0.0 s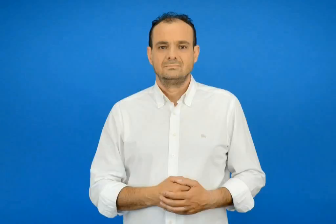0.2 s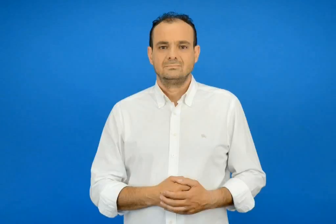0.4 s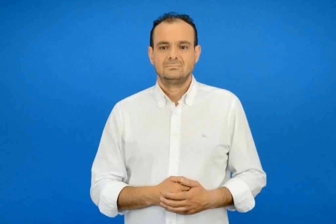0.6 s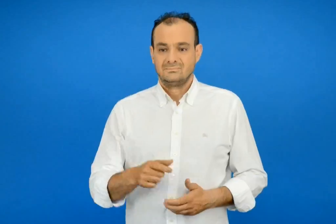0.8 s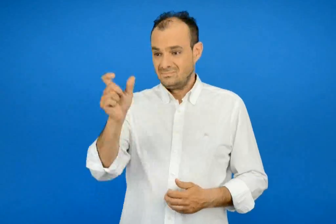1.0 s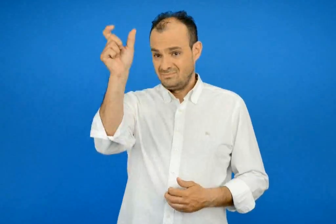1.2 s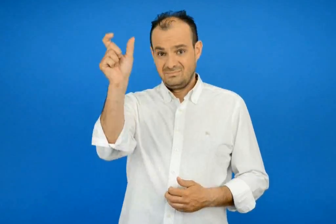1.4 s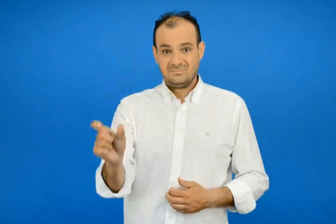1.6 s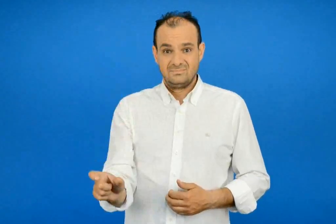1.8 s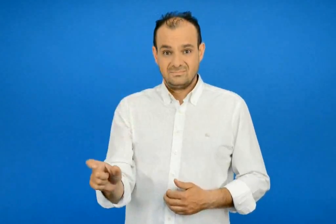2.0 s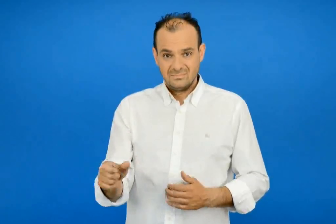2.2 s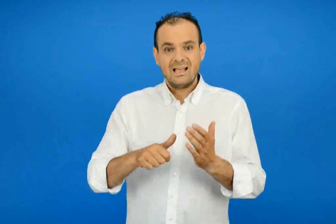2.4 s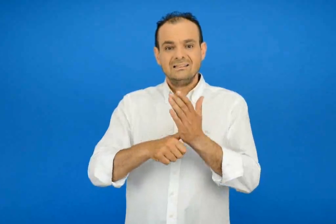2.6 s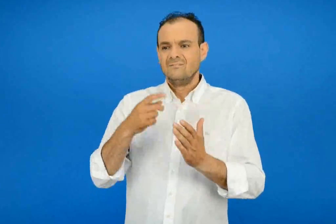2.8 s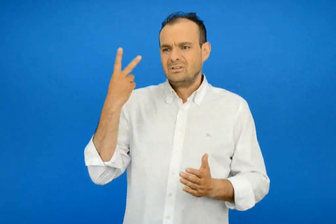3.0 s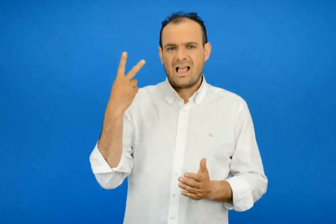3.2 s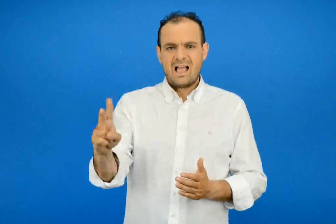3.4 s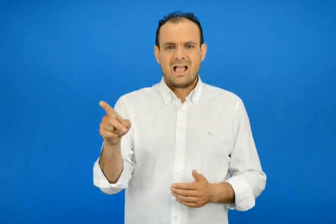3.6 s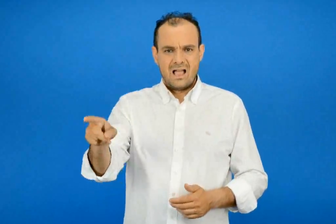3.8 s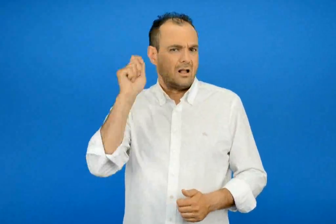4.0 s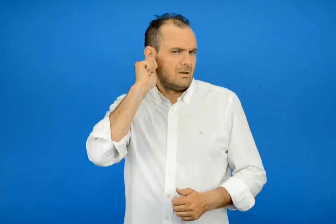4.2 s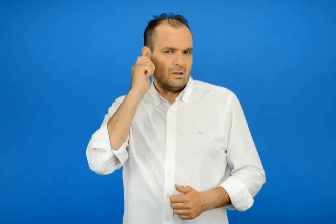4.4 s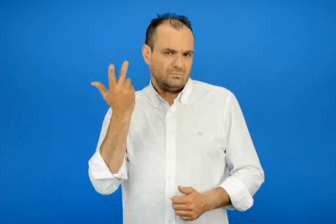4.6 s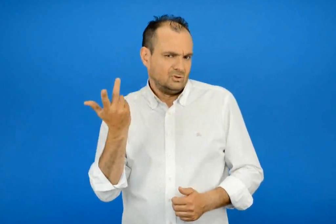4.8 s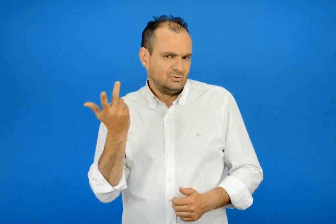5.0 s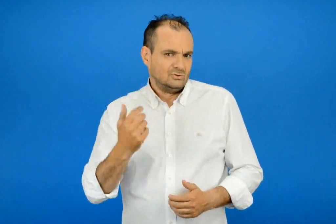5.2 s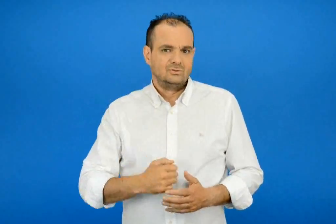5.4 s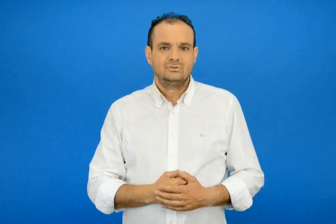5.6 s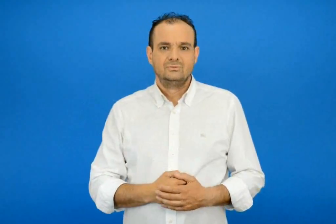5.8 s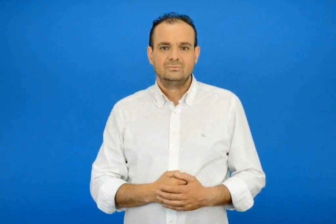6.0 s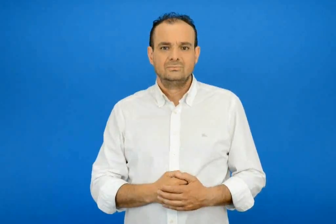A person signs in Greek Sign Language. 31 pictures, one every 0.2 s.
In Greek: πως ονομάζεται ο κάτοχος του δελτίου ταυτότητας ;
